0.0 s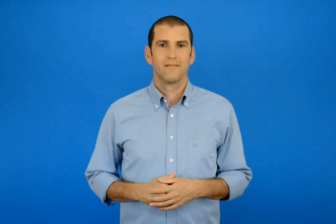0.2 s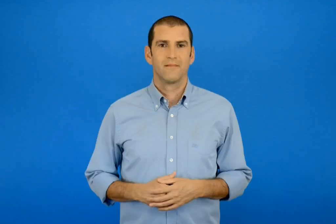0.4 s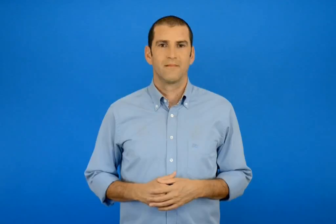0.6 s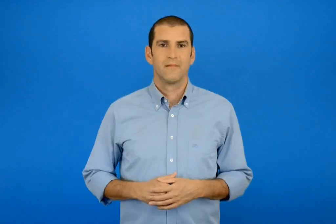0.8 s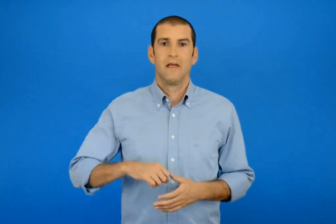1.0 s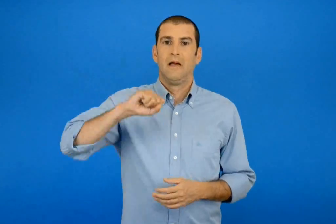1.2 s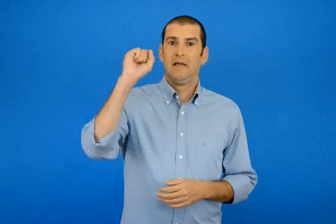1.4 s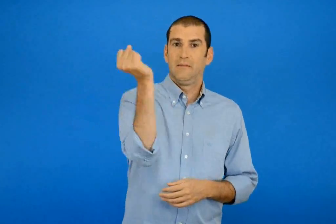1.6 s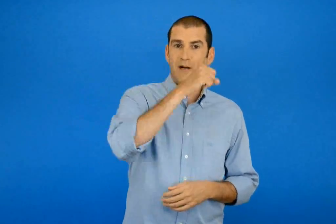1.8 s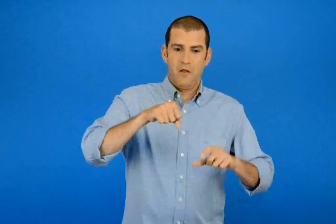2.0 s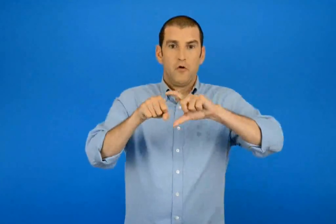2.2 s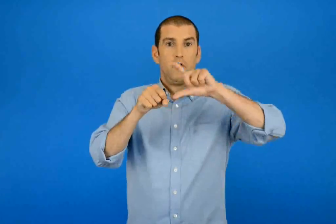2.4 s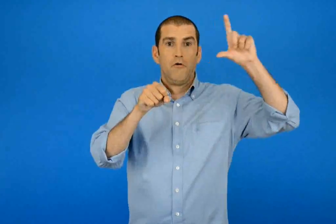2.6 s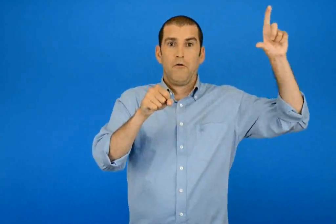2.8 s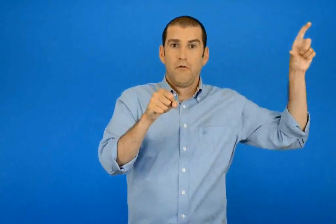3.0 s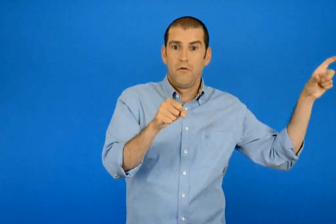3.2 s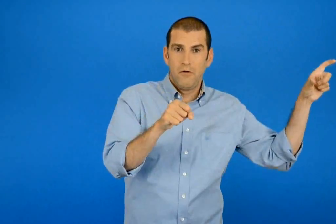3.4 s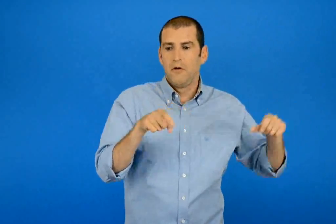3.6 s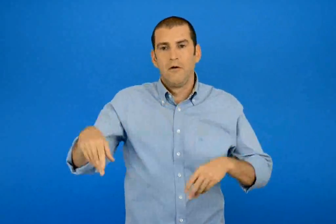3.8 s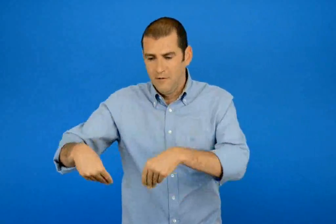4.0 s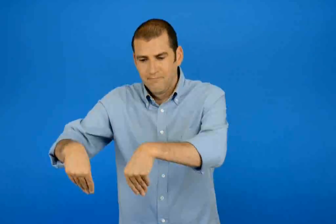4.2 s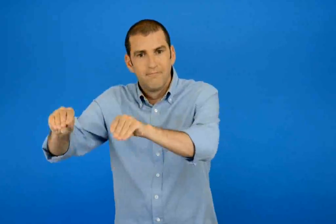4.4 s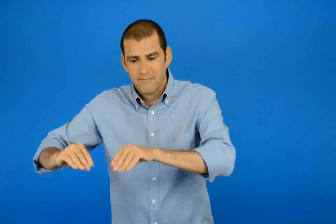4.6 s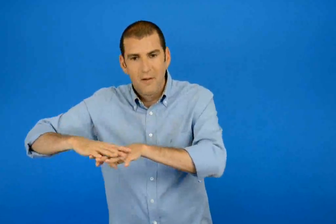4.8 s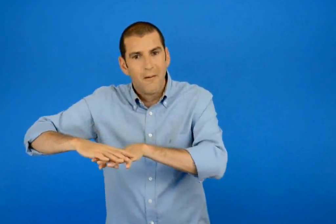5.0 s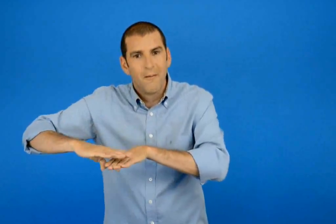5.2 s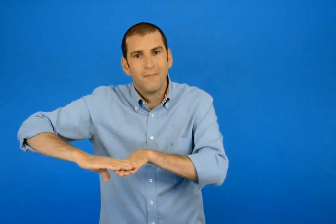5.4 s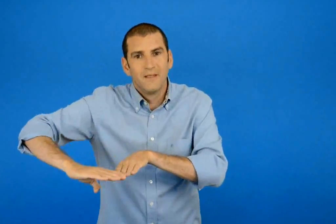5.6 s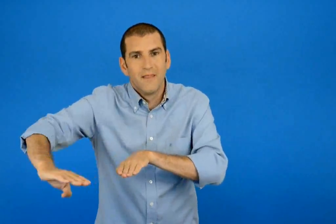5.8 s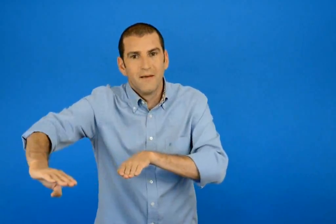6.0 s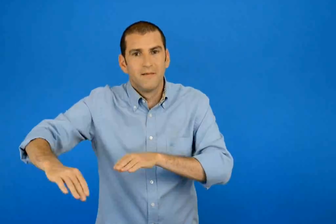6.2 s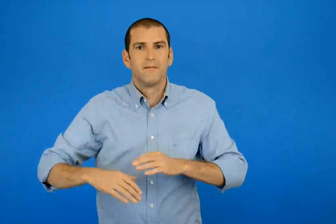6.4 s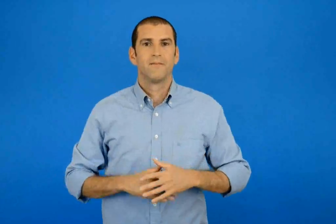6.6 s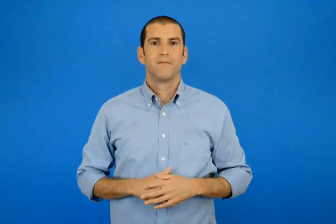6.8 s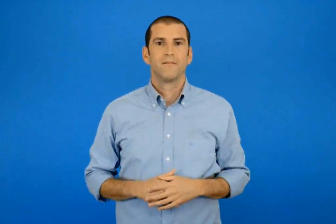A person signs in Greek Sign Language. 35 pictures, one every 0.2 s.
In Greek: η σπάθα και η ψαθά
